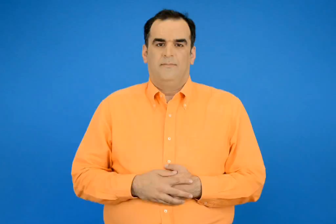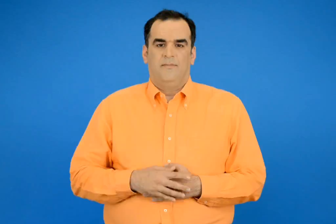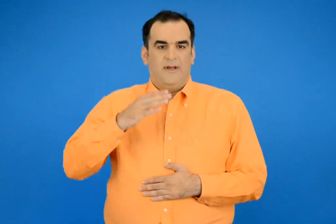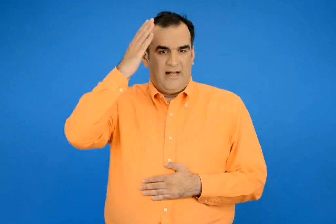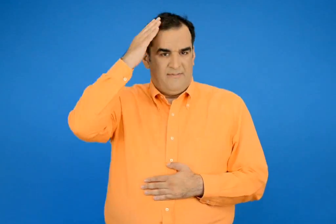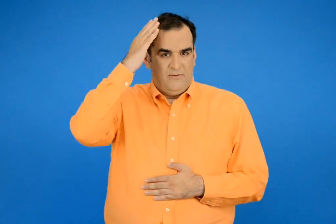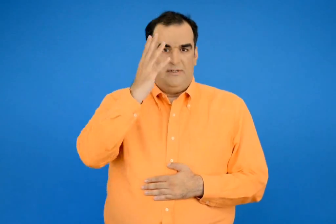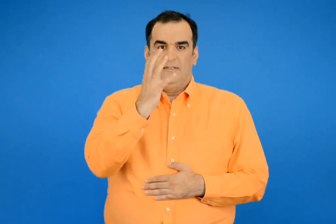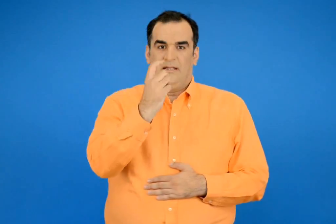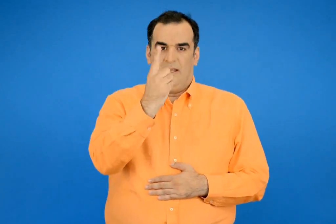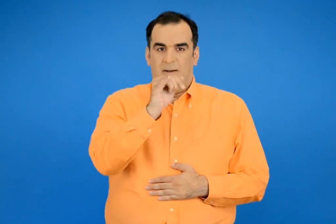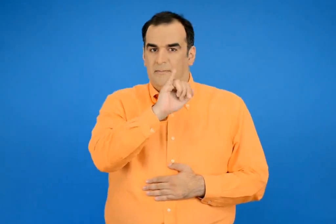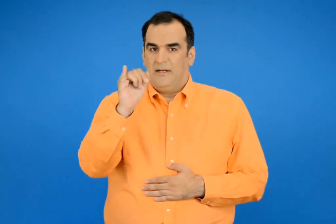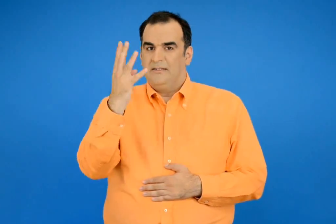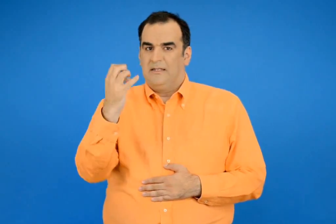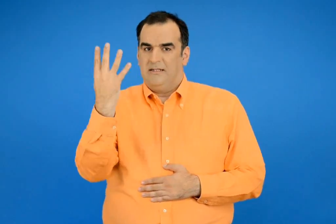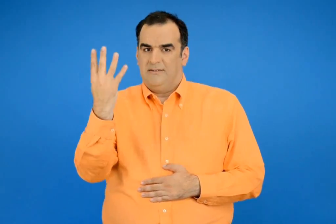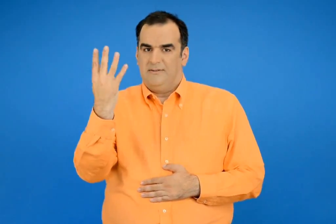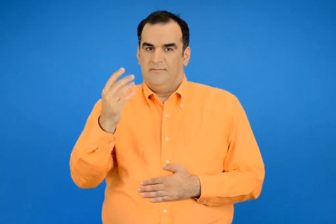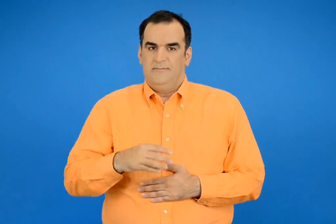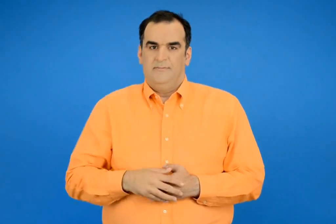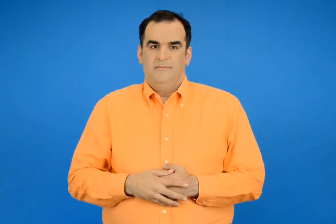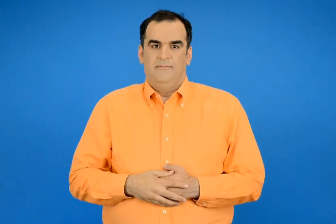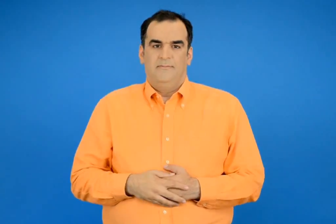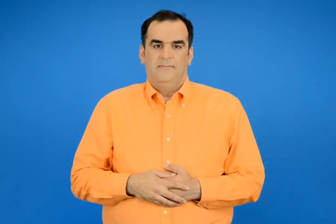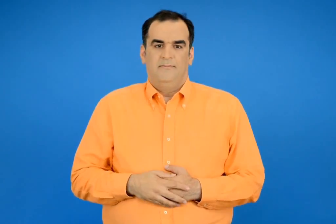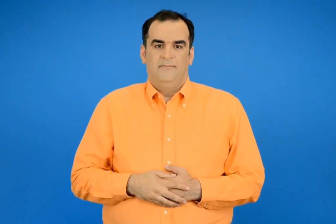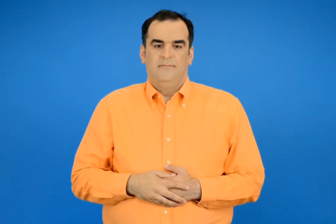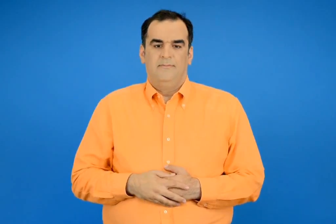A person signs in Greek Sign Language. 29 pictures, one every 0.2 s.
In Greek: κεφάλαια 41 - 44
